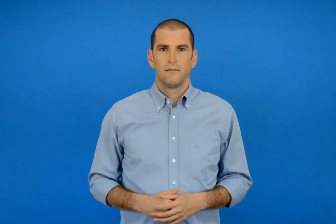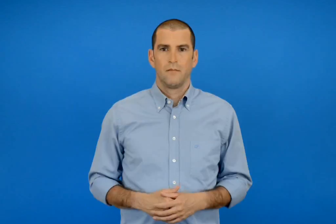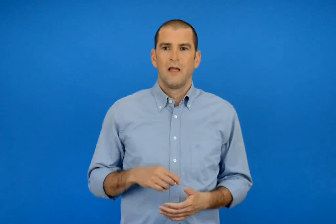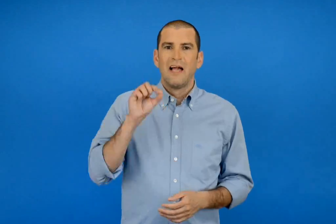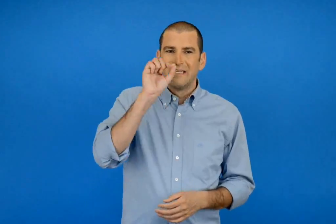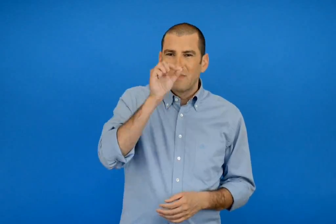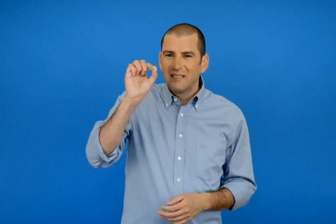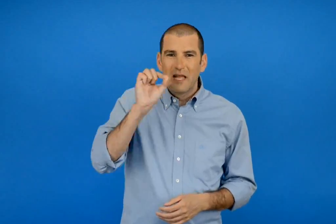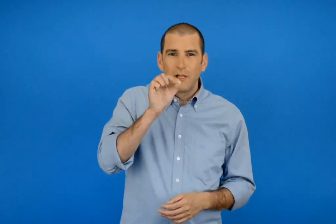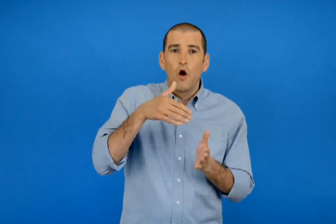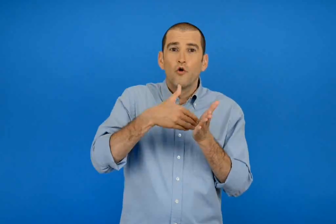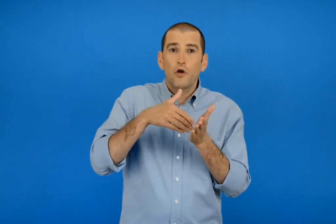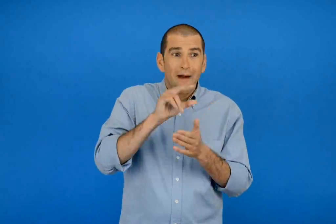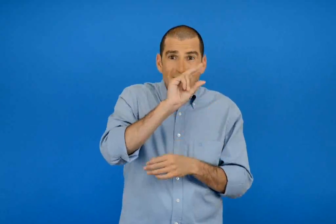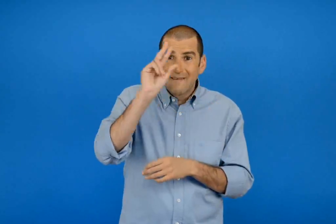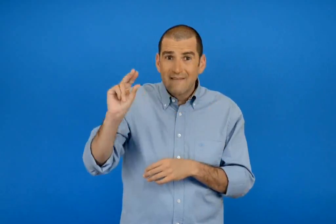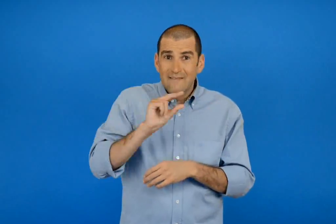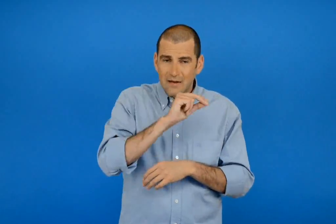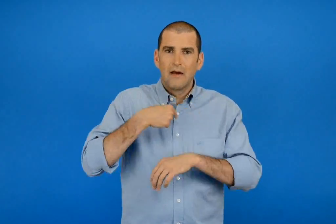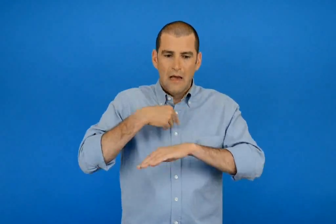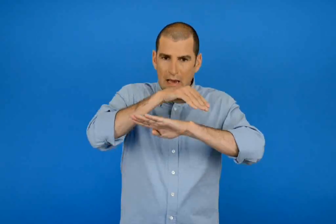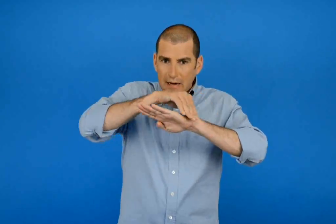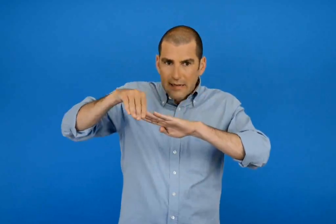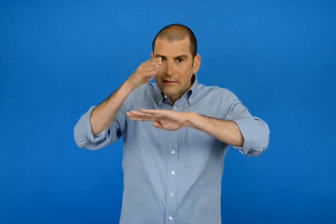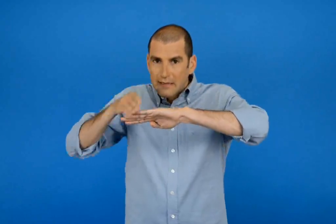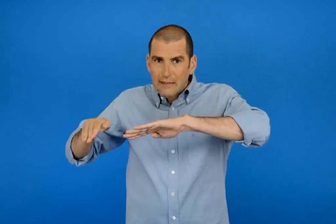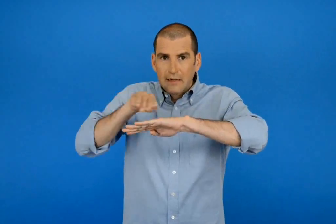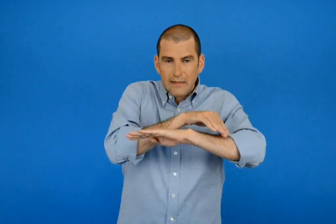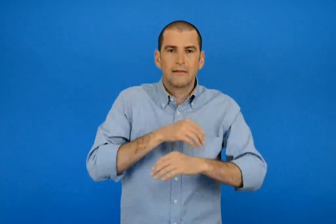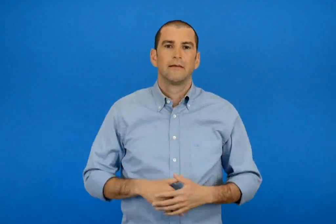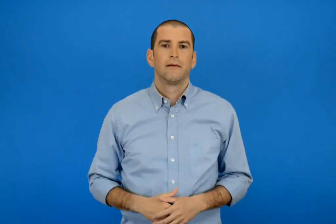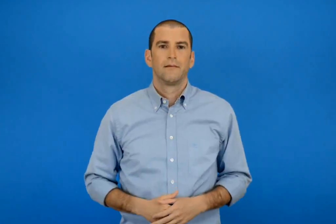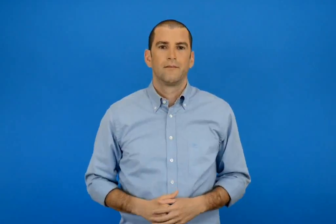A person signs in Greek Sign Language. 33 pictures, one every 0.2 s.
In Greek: ενώνω με το χάρακα τα σημεία που έχουν το ίδιο χρώμα
